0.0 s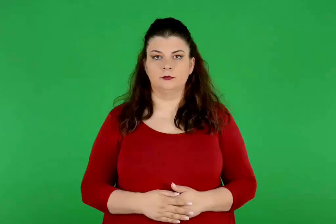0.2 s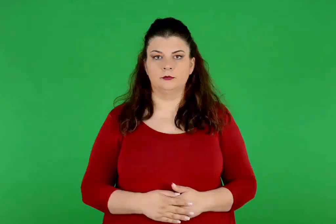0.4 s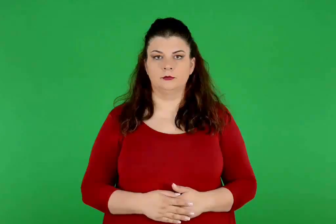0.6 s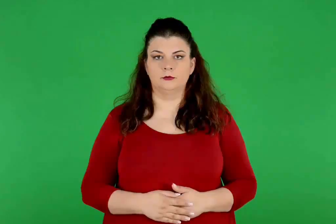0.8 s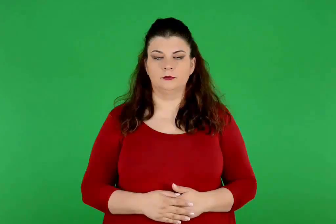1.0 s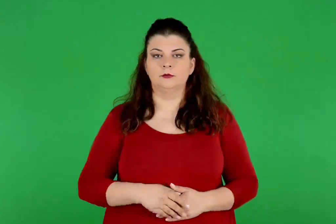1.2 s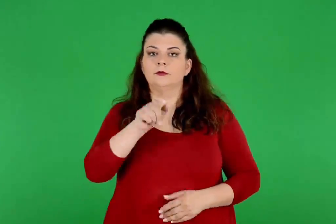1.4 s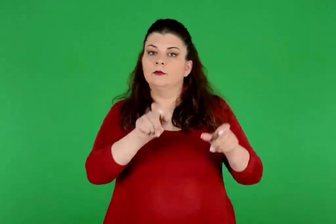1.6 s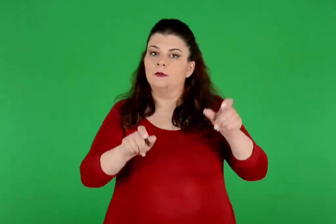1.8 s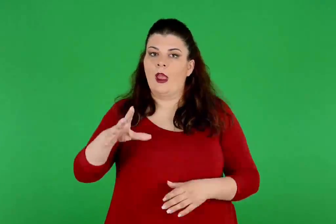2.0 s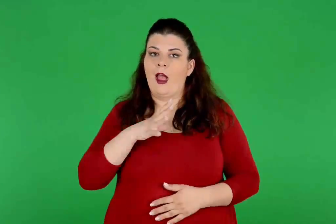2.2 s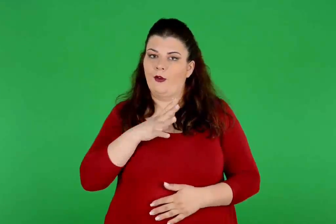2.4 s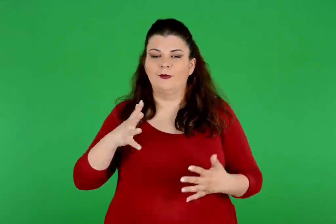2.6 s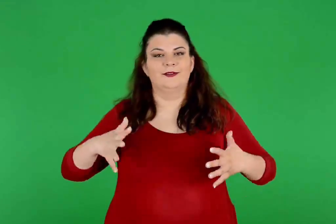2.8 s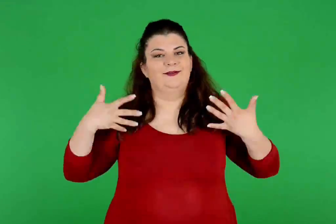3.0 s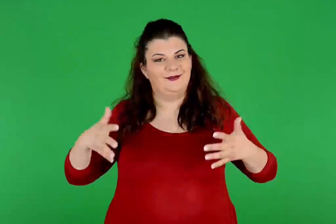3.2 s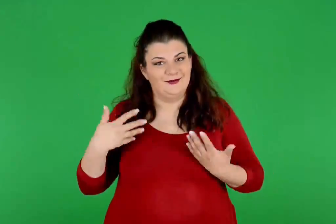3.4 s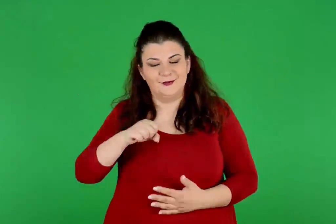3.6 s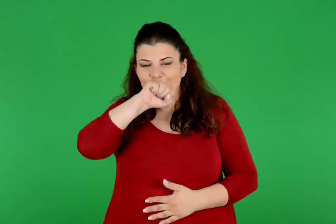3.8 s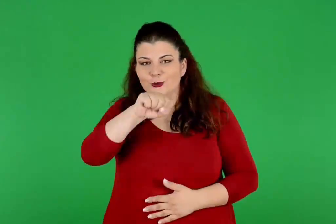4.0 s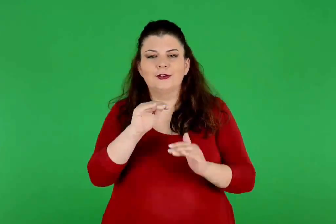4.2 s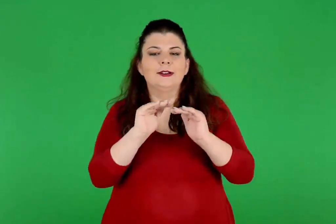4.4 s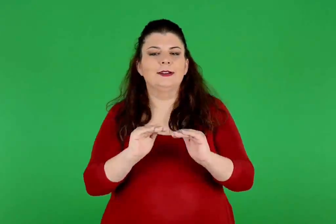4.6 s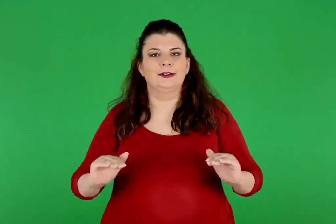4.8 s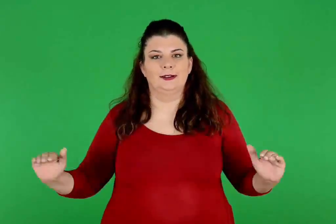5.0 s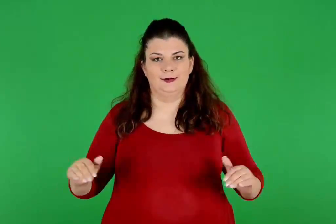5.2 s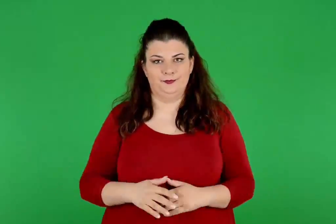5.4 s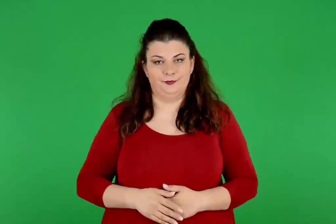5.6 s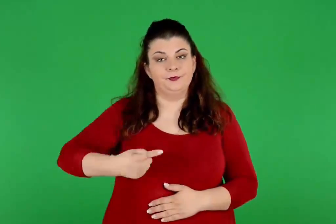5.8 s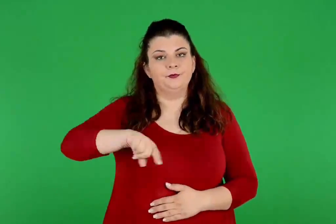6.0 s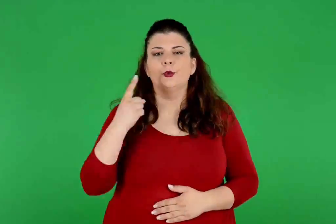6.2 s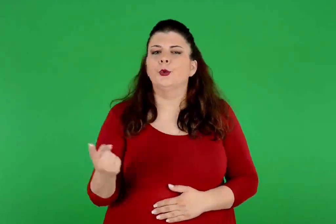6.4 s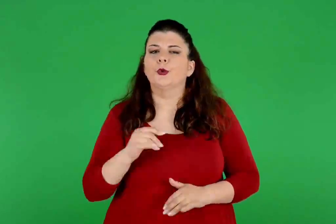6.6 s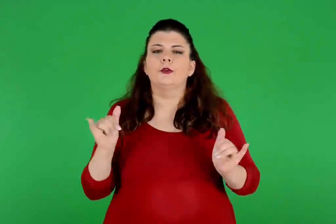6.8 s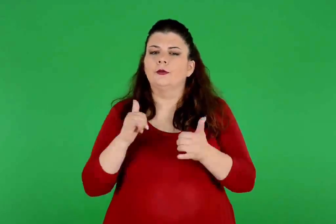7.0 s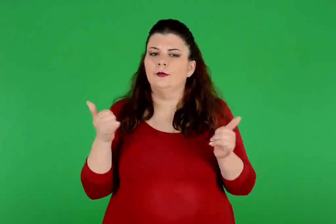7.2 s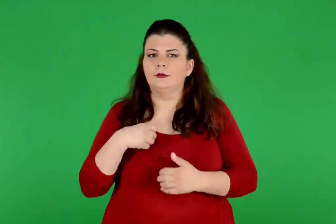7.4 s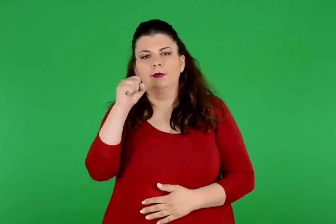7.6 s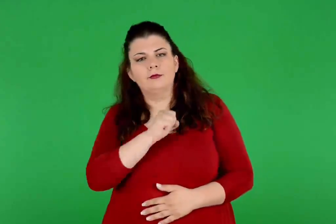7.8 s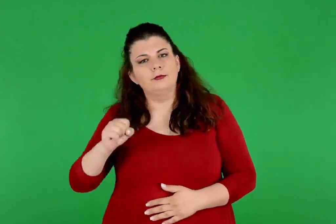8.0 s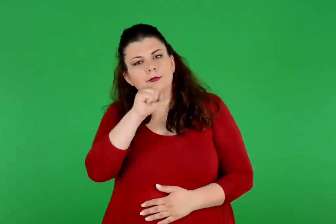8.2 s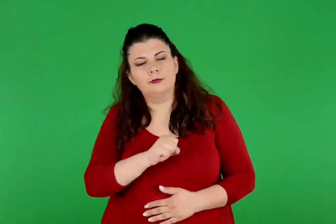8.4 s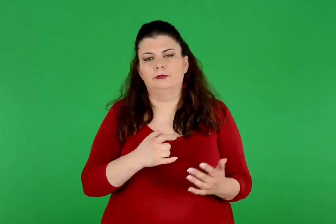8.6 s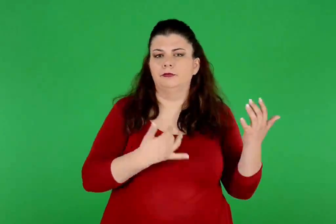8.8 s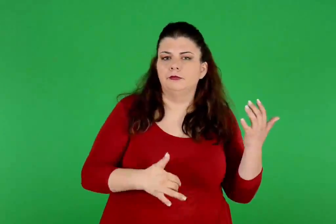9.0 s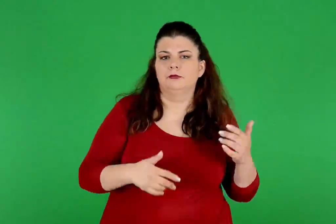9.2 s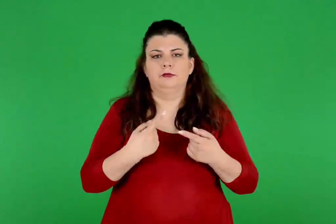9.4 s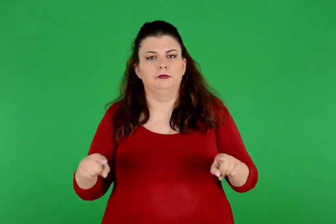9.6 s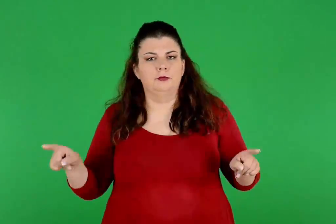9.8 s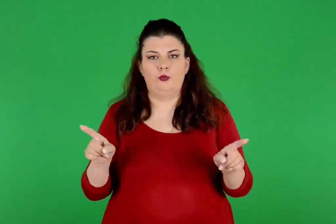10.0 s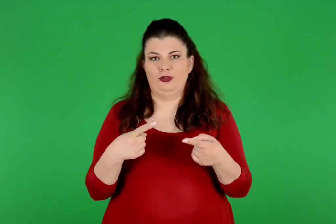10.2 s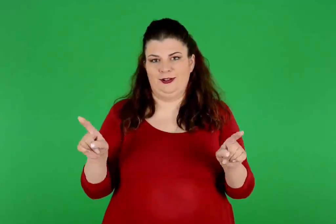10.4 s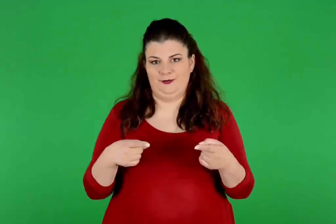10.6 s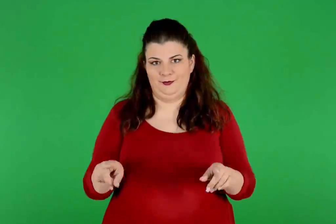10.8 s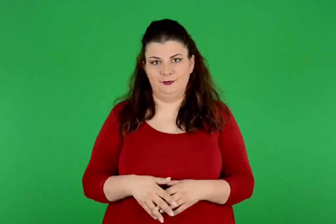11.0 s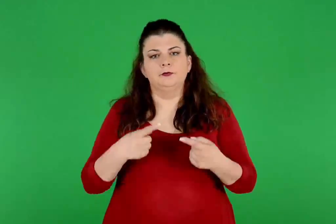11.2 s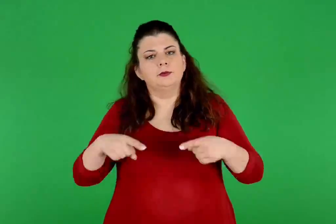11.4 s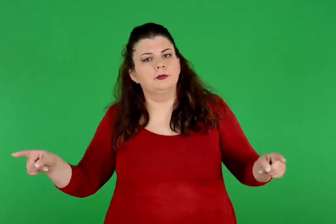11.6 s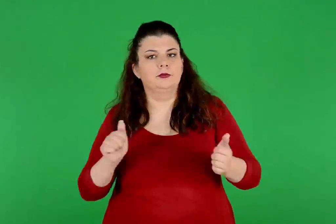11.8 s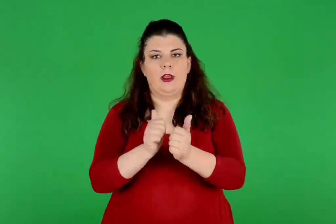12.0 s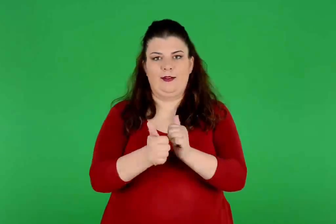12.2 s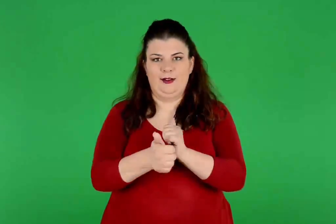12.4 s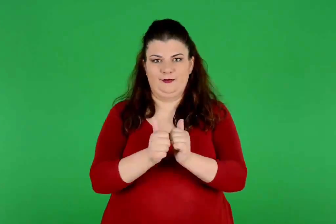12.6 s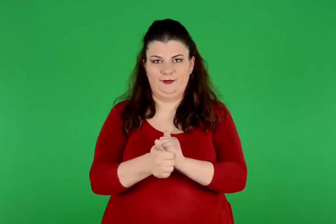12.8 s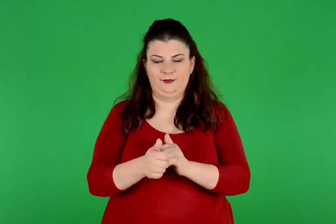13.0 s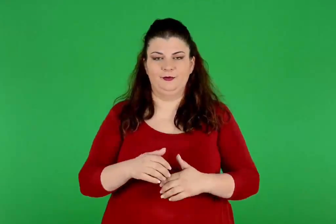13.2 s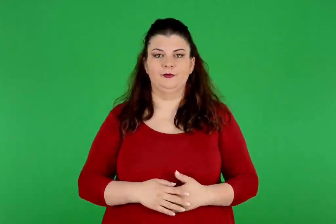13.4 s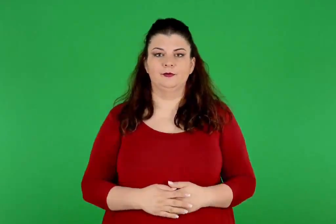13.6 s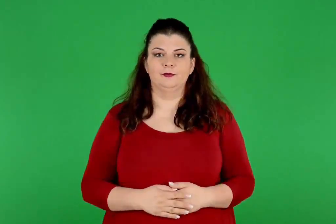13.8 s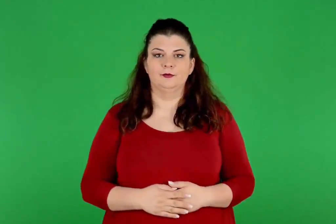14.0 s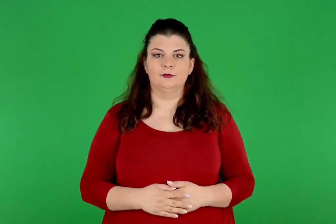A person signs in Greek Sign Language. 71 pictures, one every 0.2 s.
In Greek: ήταν άνθρωποι χαρούμενοι και ειρηνικοί. διασκέδαζαν τραγουδώντας , παίζοντας μουσική και κάνοντας αθλήματα
